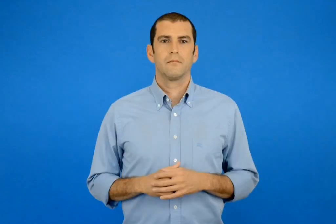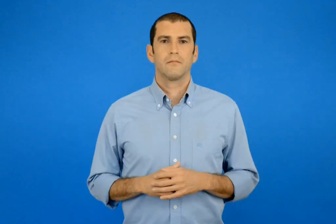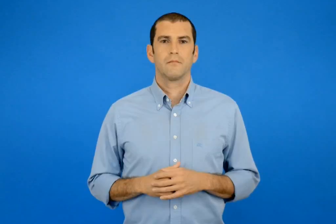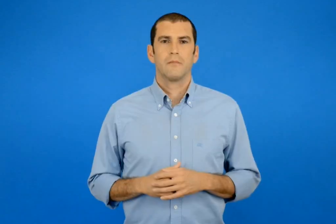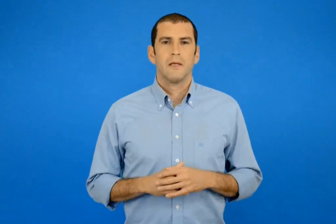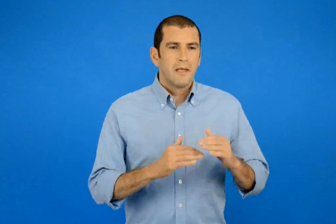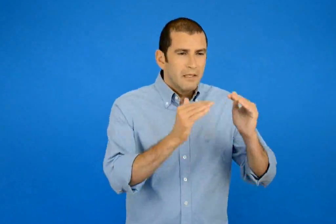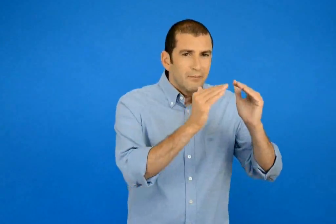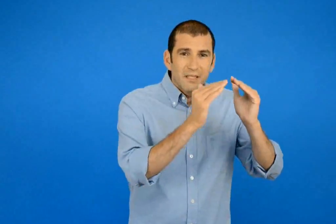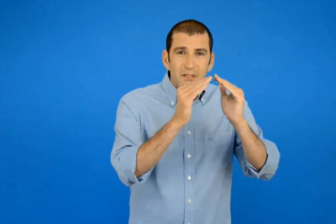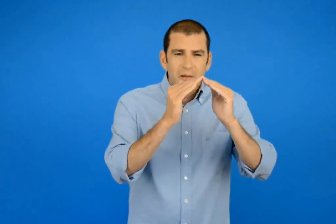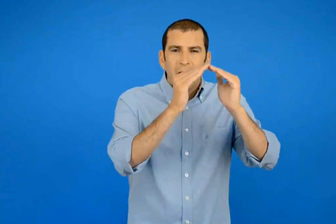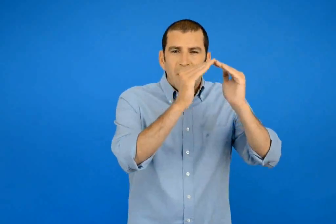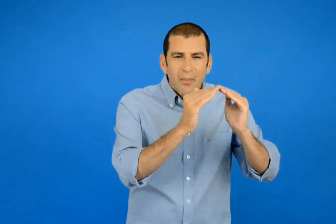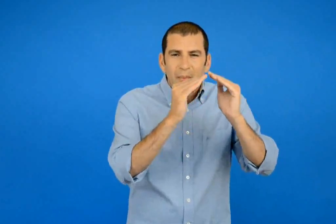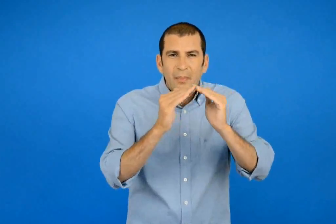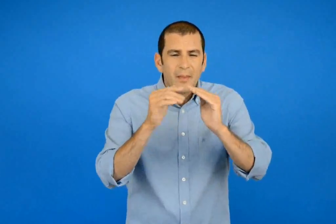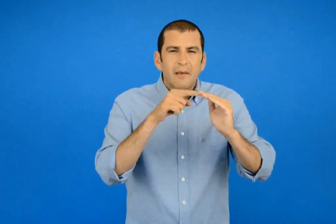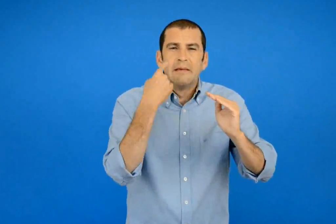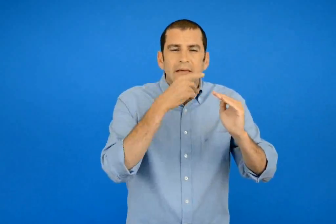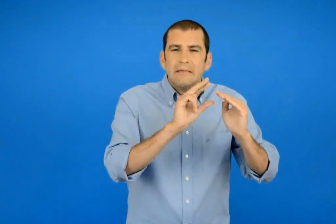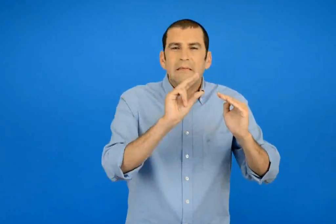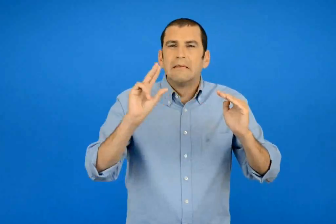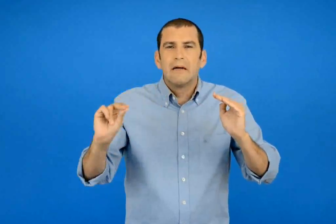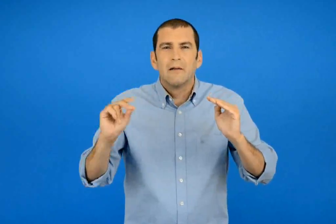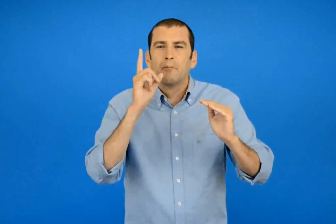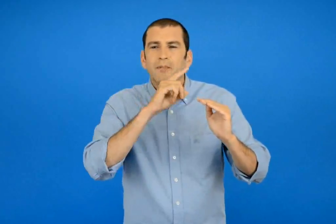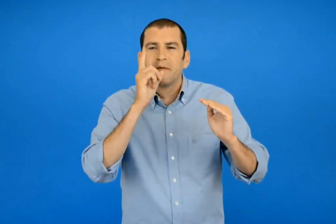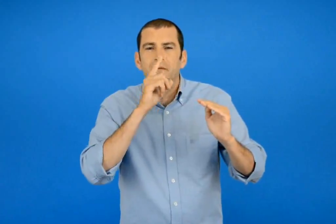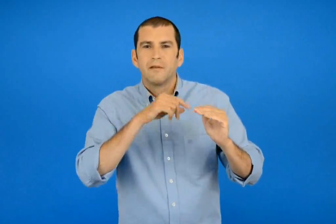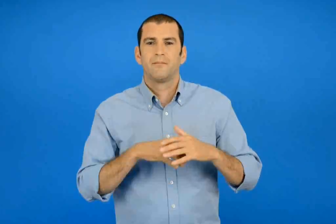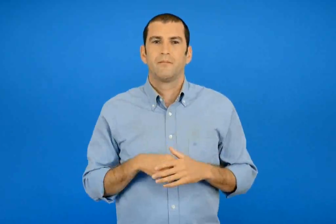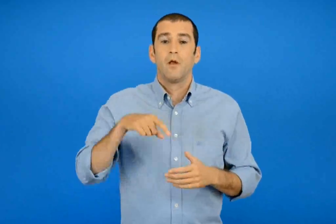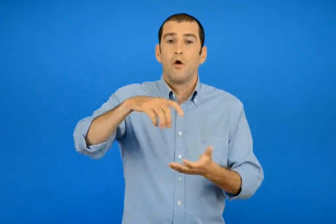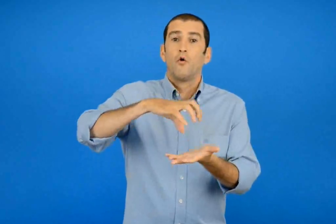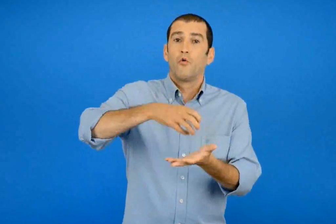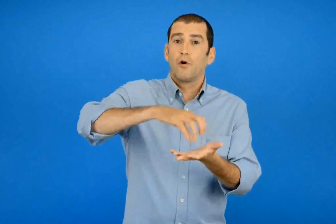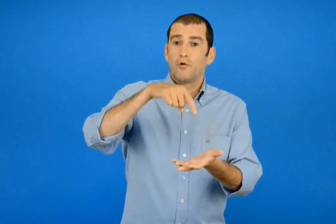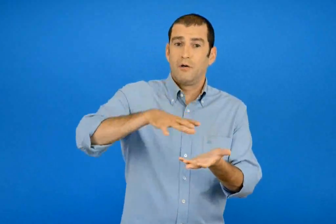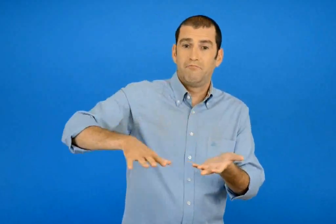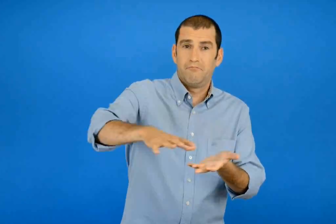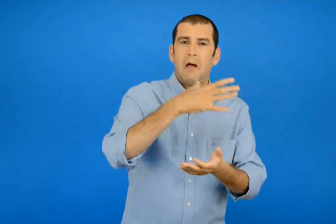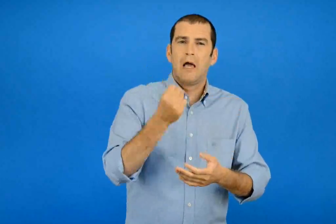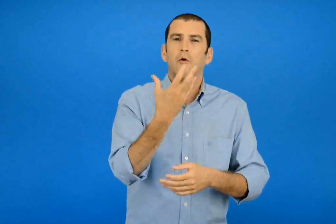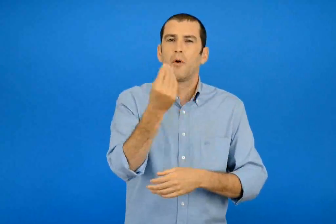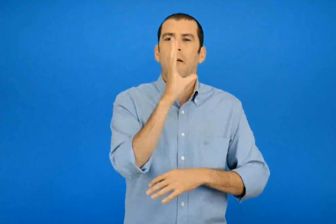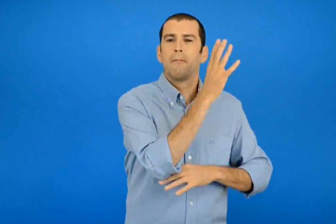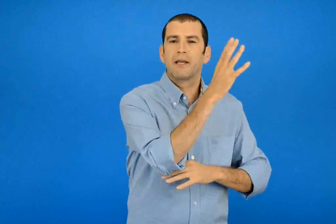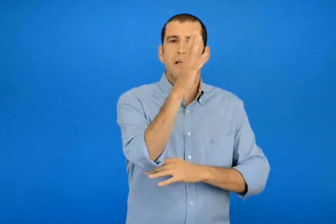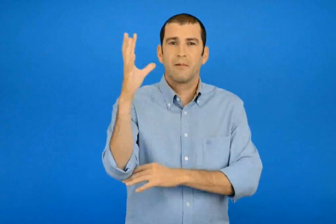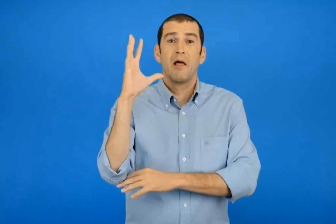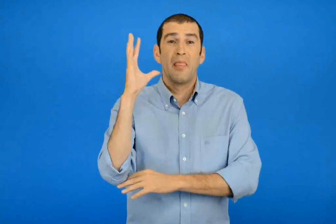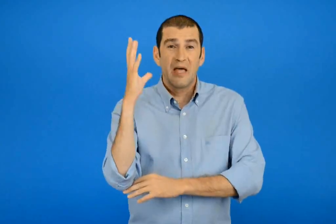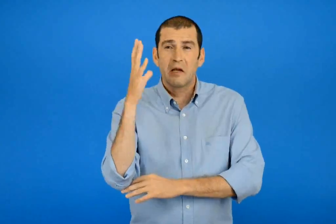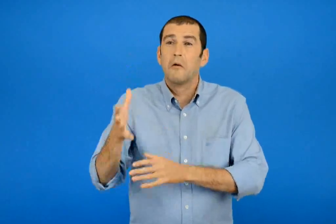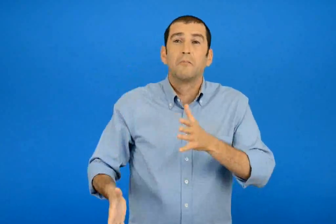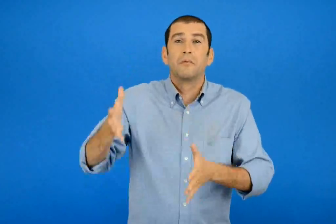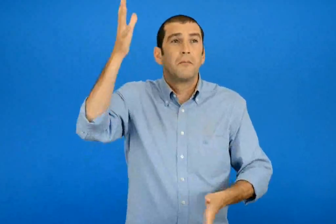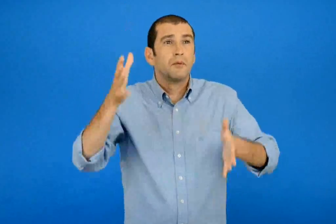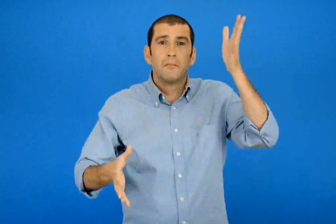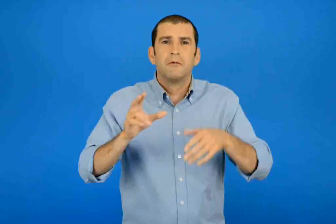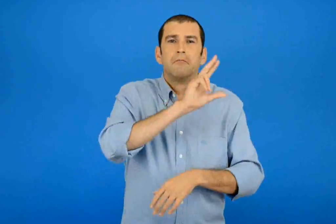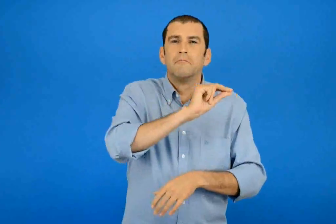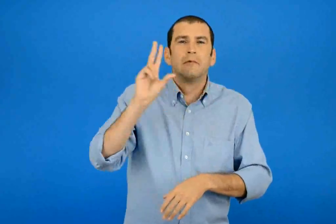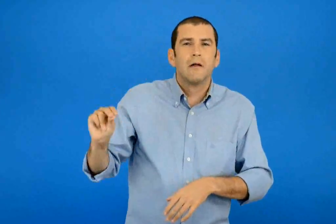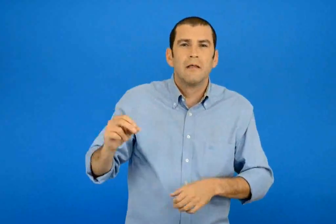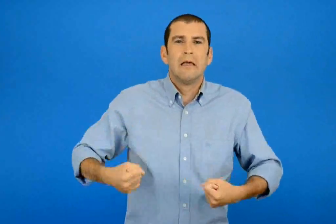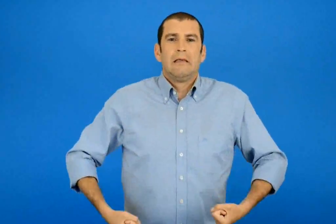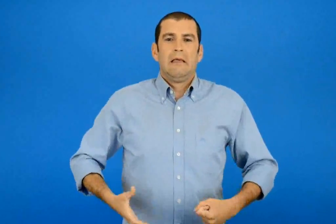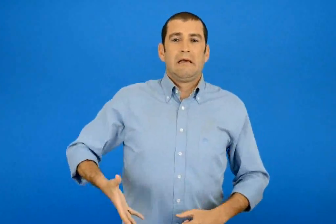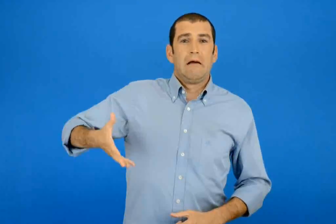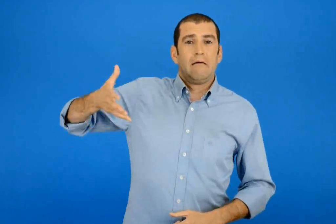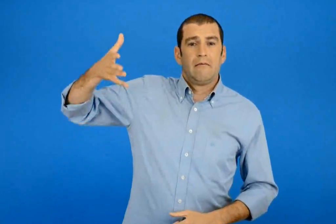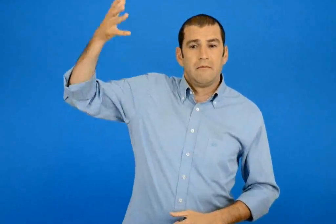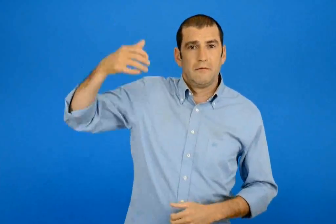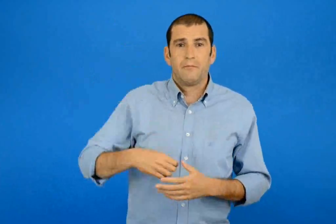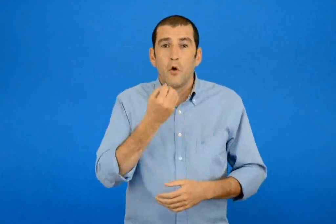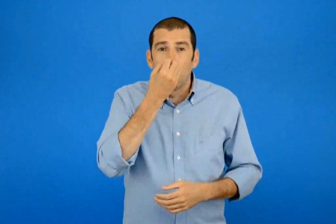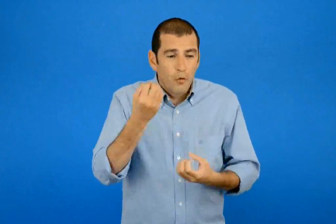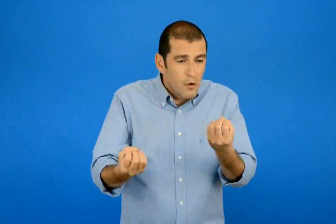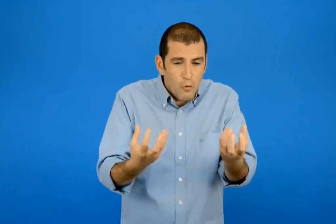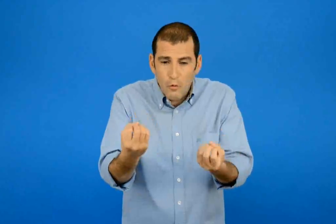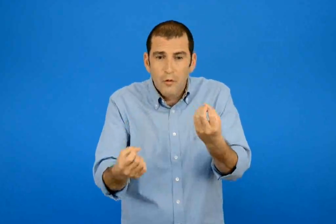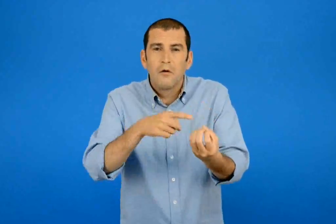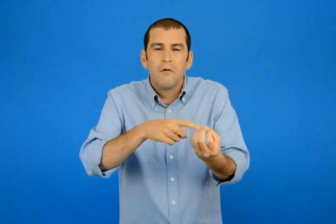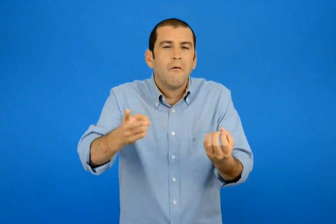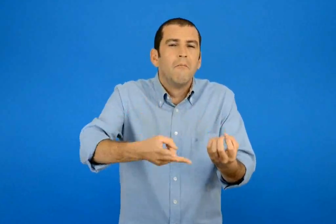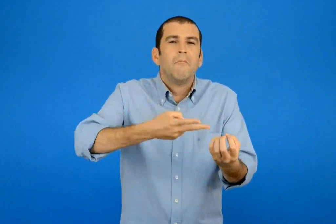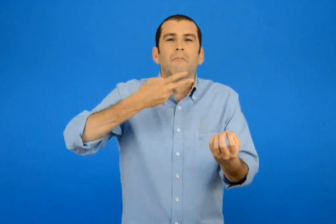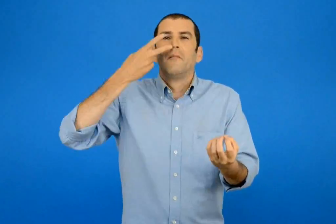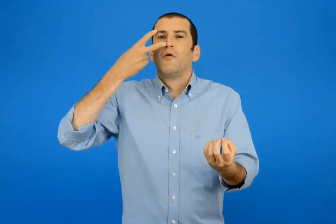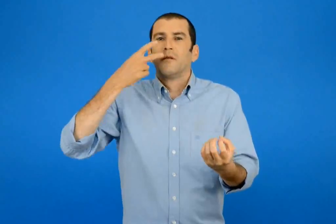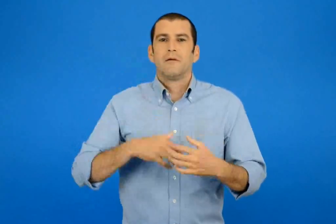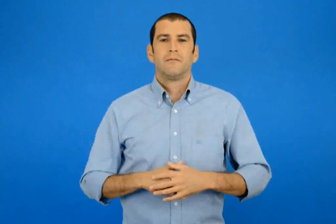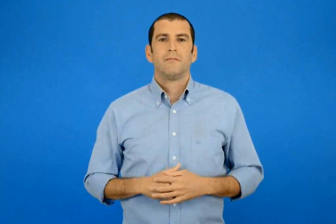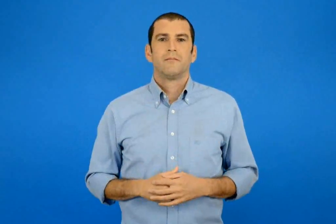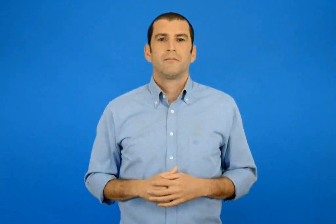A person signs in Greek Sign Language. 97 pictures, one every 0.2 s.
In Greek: τα σπίτια είναι χαμηλά σαν ψεύτικα η χωχαρουπα έχει μεγάλα πάρκα με ψηλά δέντρα σαν γίγαντες και με μυρωδάτα λουλούδια
